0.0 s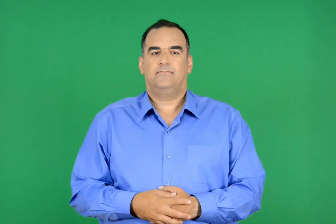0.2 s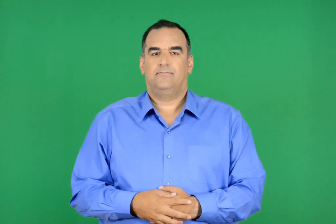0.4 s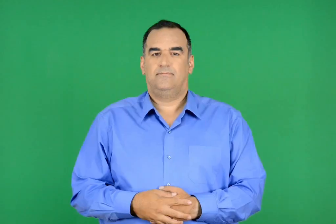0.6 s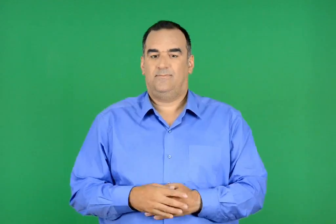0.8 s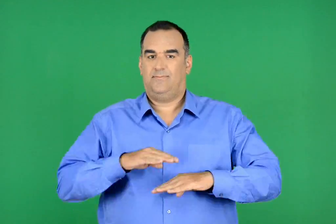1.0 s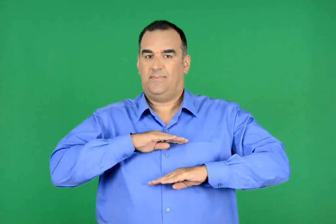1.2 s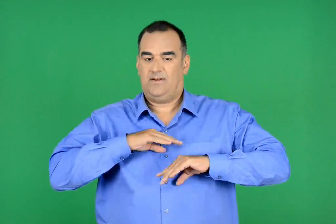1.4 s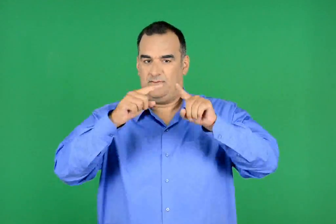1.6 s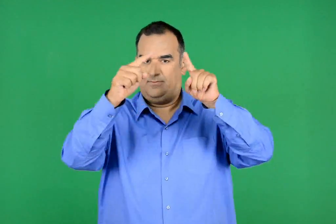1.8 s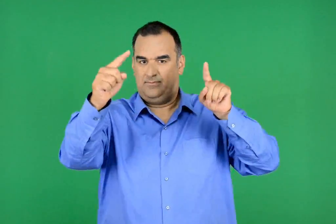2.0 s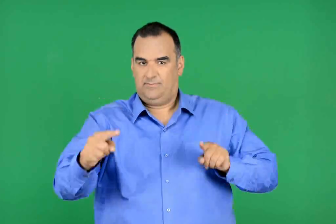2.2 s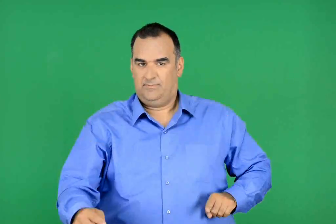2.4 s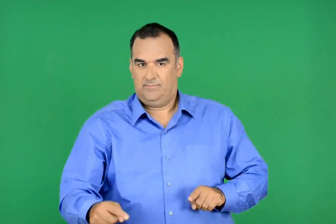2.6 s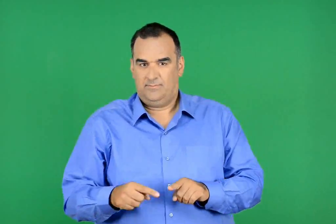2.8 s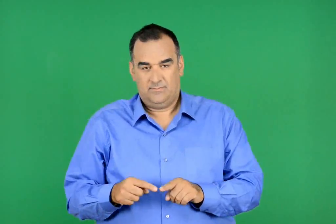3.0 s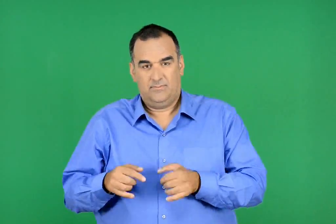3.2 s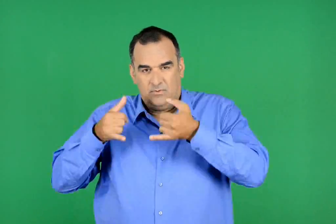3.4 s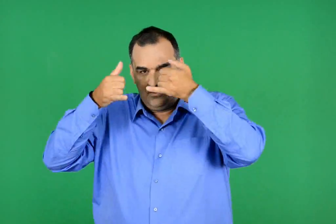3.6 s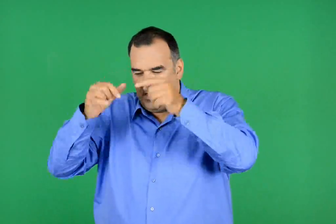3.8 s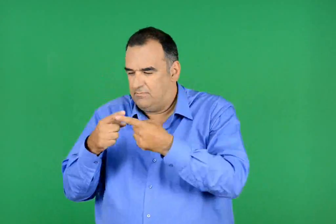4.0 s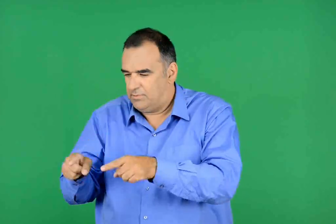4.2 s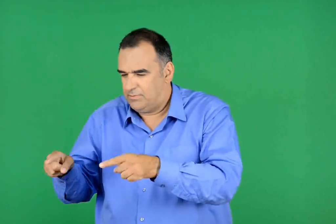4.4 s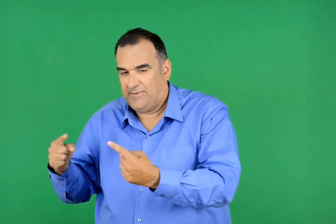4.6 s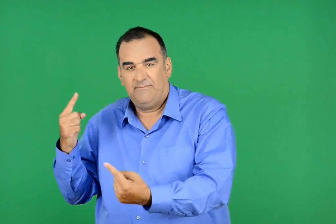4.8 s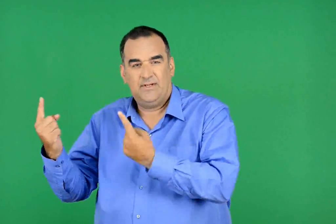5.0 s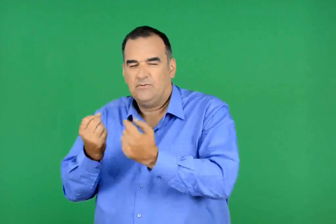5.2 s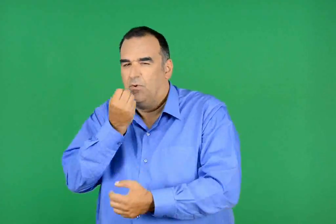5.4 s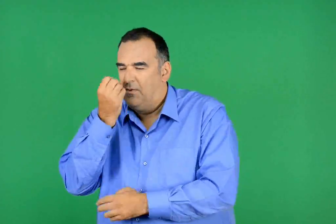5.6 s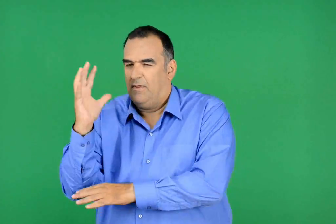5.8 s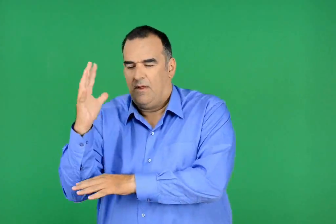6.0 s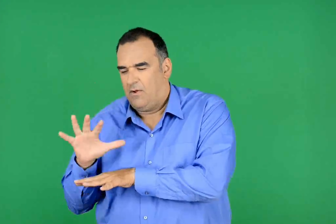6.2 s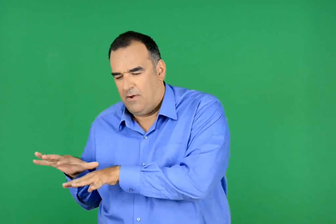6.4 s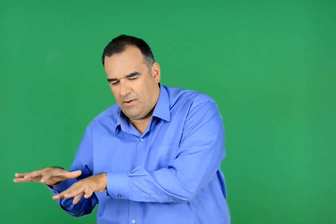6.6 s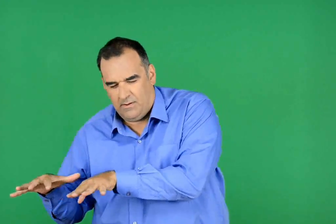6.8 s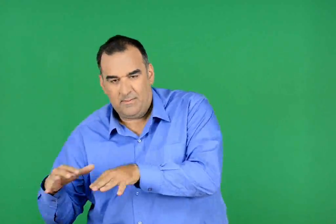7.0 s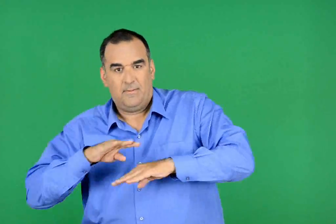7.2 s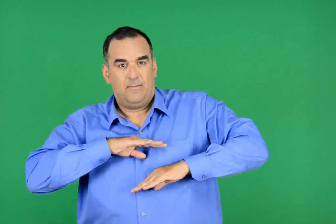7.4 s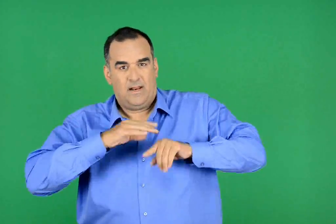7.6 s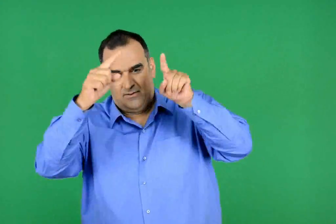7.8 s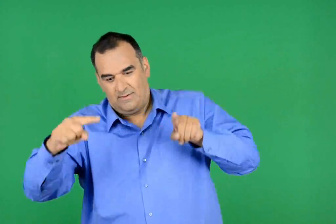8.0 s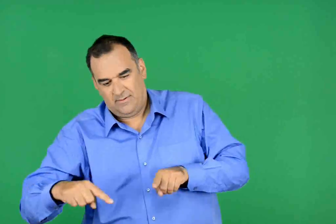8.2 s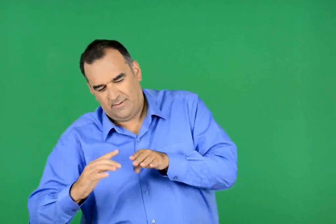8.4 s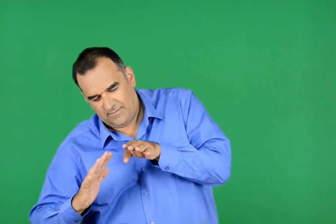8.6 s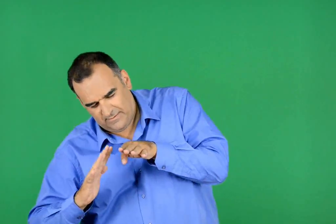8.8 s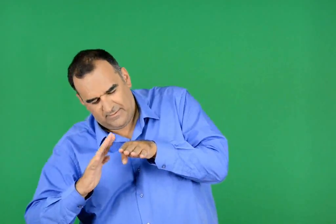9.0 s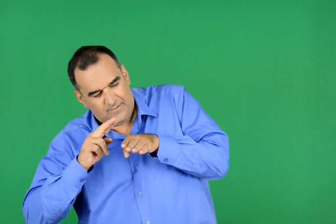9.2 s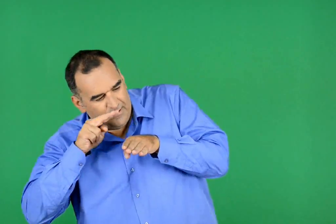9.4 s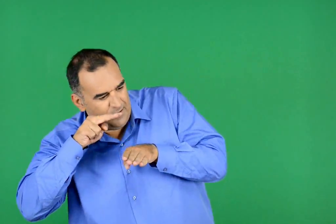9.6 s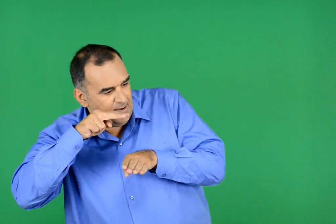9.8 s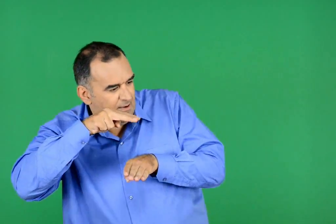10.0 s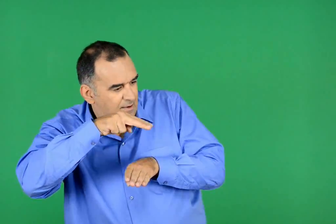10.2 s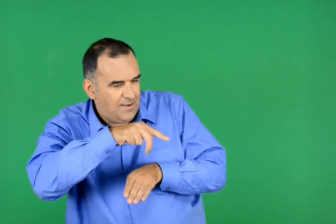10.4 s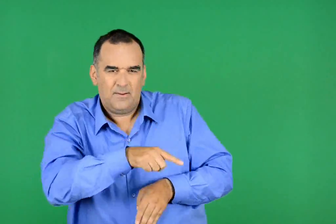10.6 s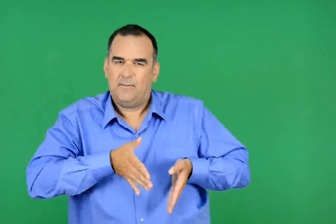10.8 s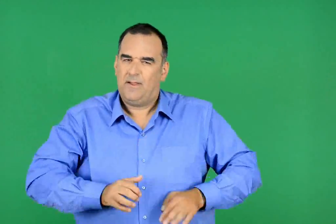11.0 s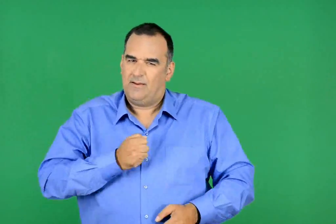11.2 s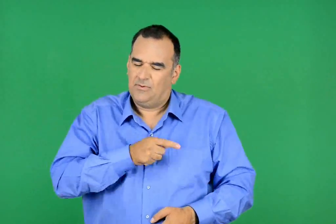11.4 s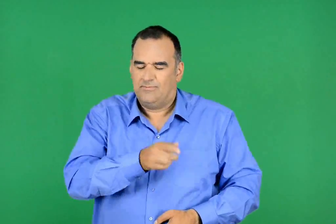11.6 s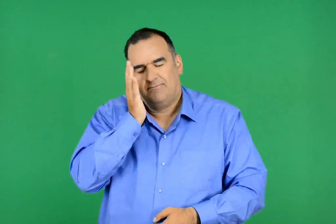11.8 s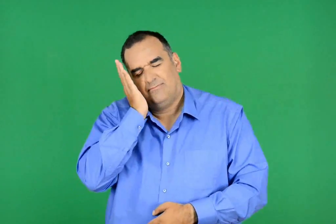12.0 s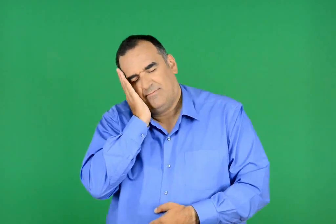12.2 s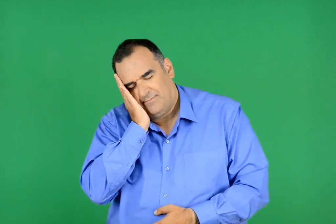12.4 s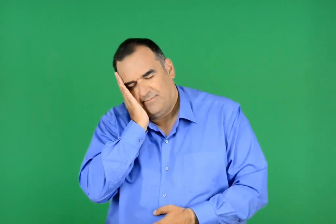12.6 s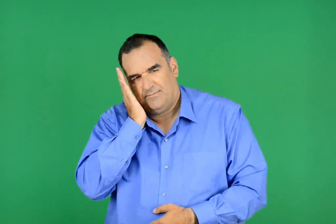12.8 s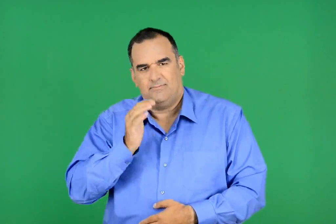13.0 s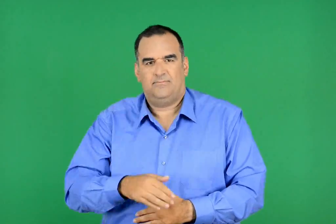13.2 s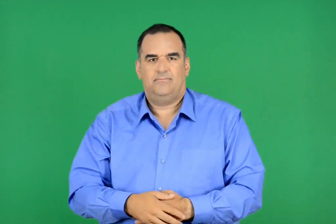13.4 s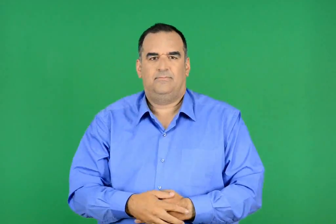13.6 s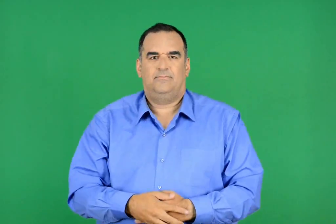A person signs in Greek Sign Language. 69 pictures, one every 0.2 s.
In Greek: όλη η πλάση στις µύτες των ποδιών κοιτάζει από το παράθυρό µας κοιτάζει το παιδί µου που κοιμήθηκε
